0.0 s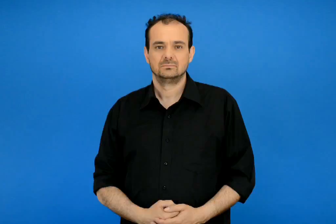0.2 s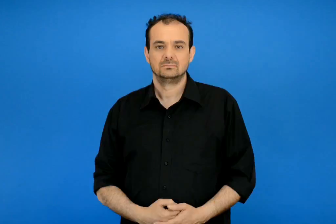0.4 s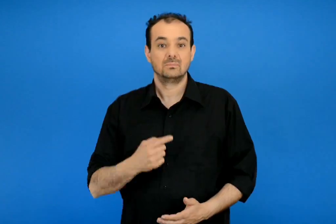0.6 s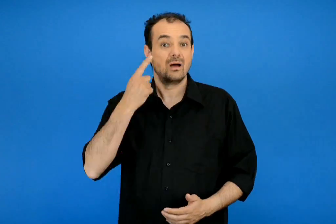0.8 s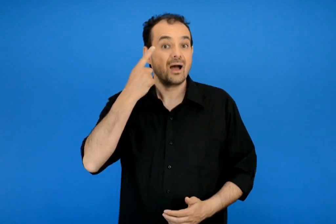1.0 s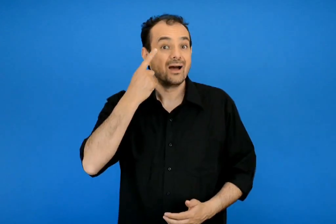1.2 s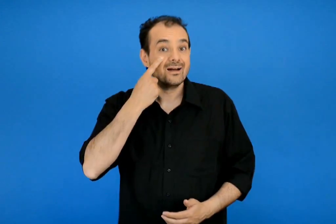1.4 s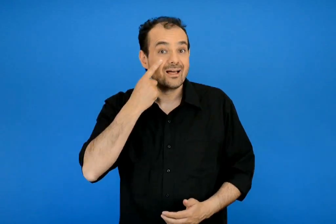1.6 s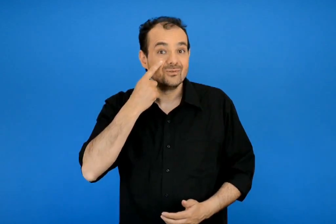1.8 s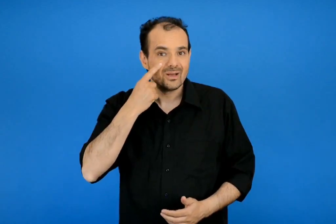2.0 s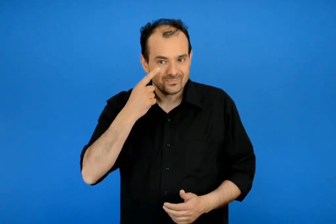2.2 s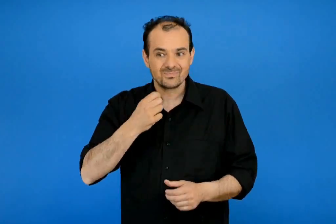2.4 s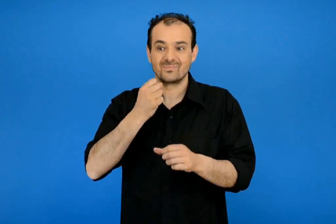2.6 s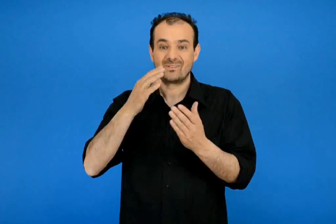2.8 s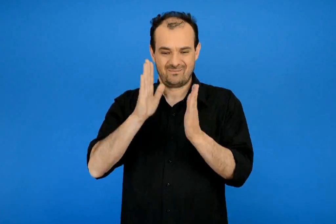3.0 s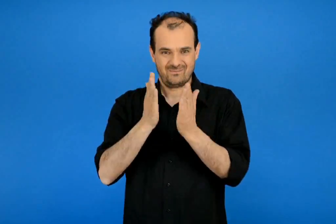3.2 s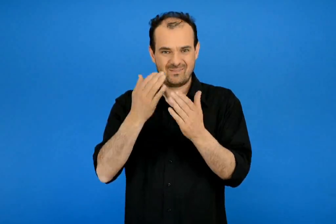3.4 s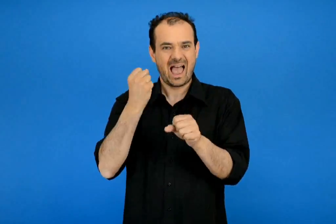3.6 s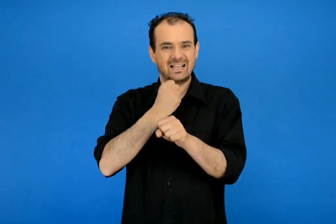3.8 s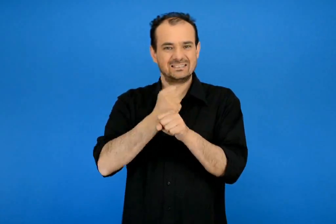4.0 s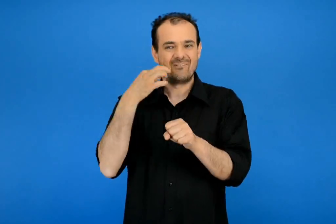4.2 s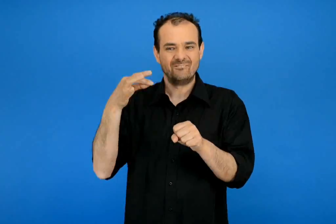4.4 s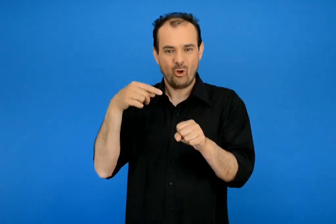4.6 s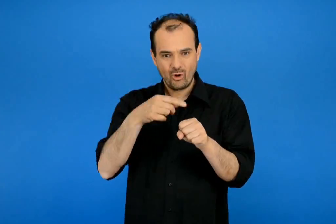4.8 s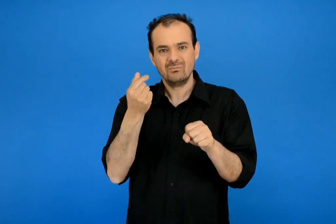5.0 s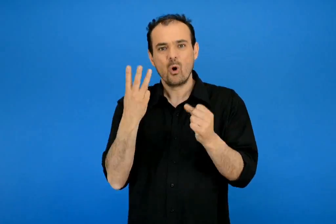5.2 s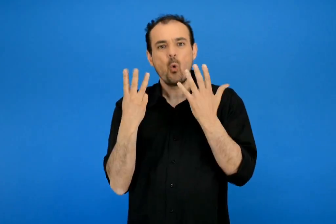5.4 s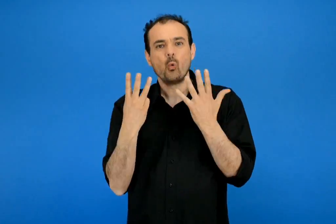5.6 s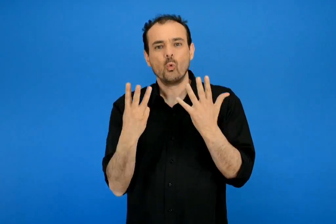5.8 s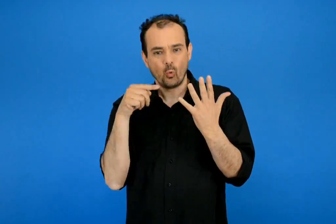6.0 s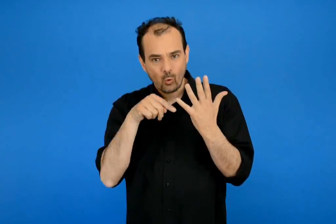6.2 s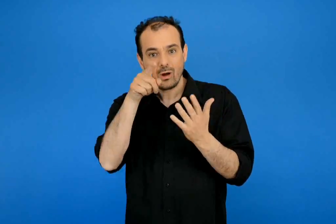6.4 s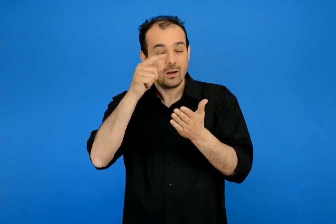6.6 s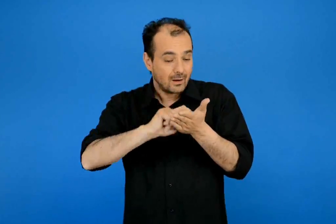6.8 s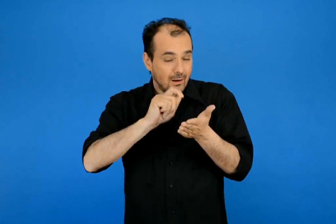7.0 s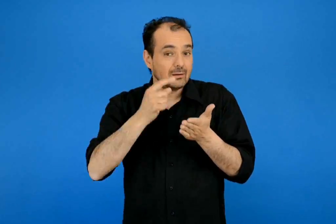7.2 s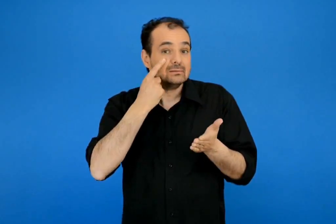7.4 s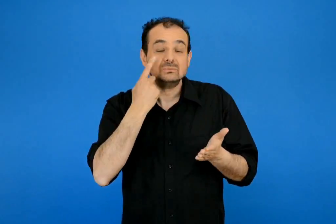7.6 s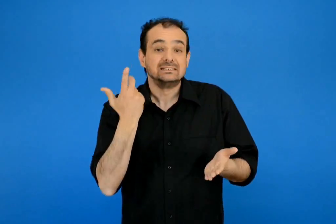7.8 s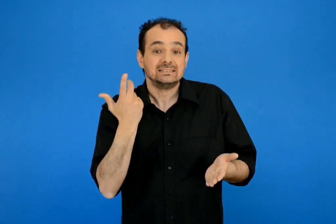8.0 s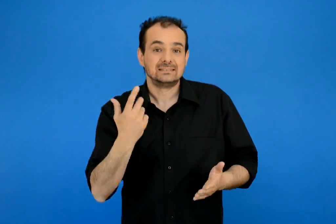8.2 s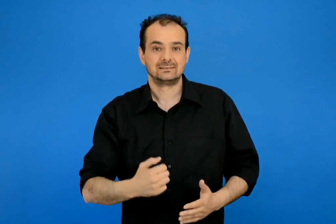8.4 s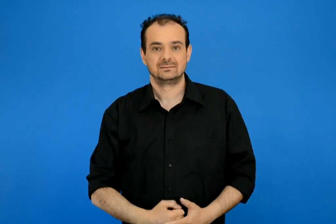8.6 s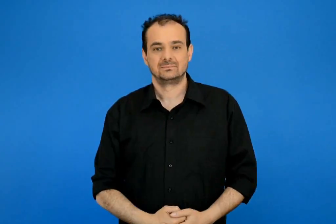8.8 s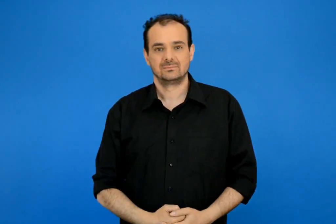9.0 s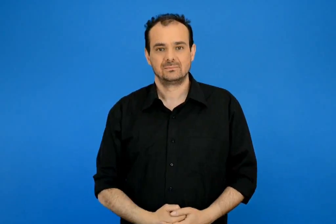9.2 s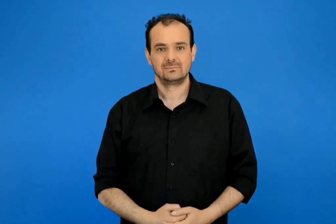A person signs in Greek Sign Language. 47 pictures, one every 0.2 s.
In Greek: για να δούμε τι γράψατε στο φύλλο εργασίας 8
